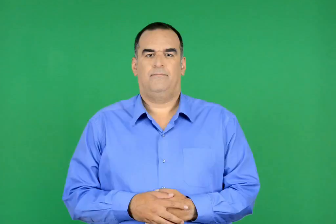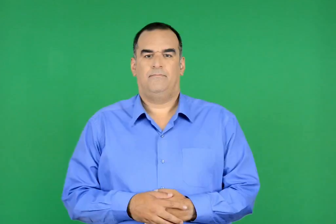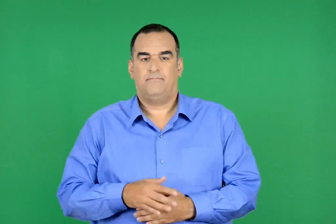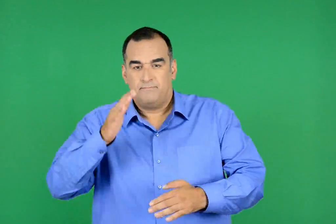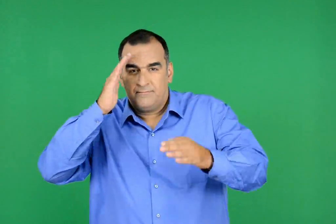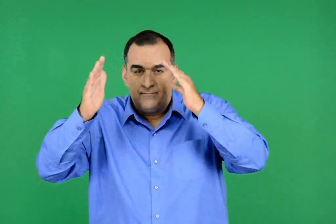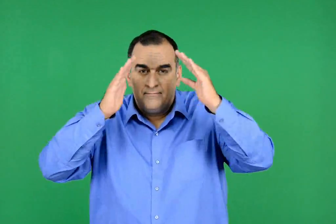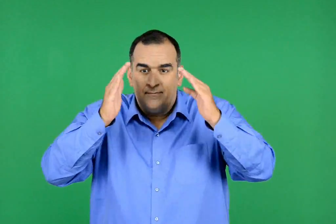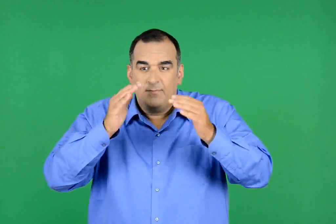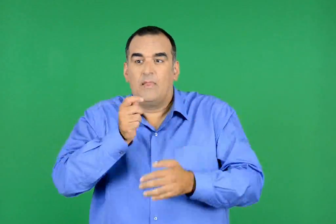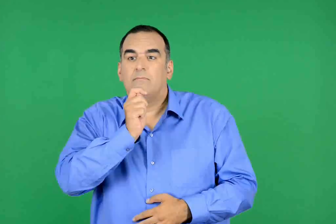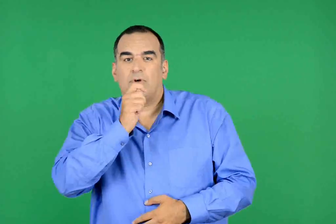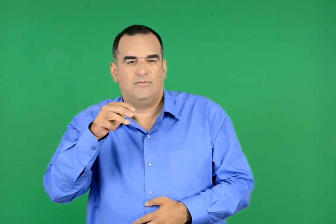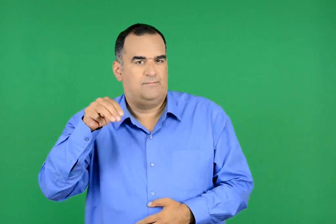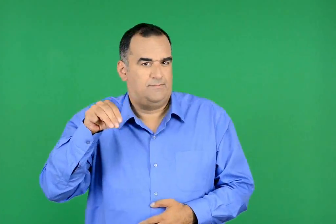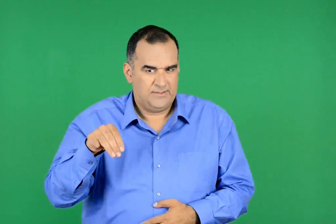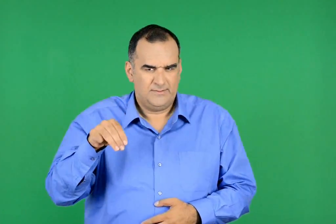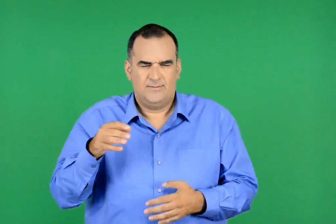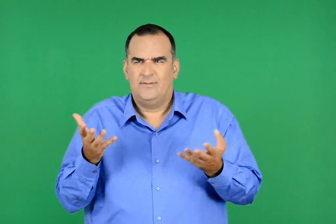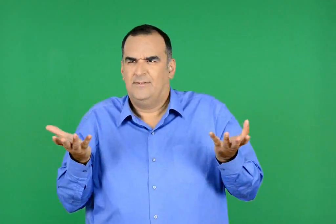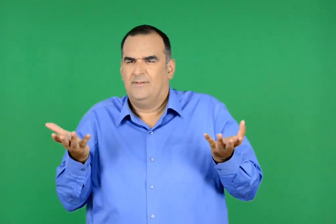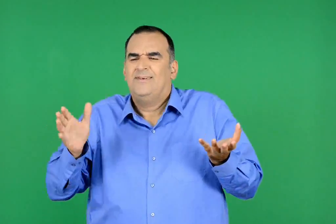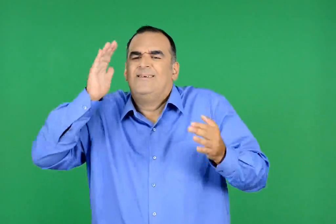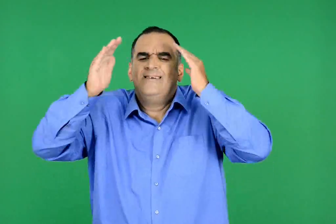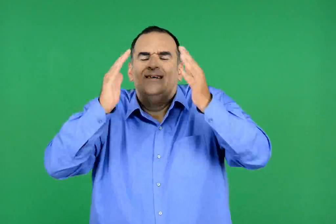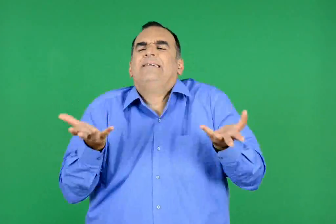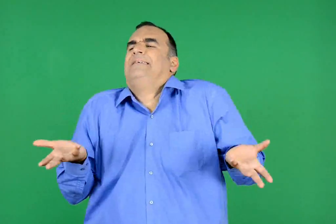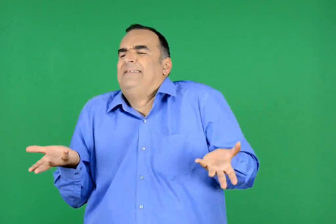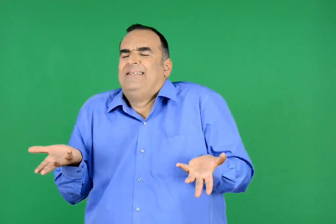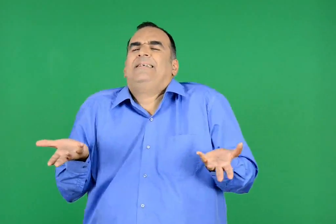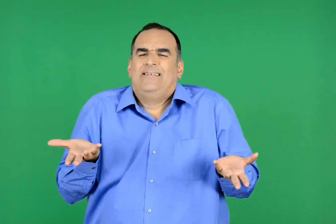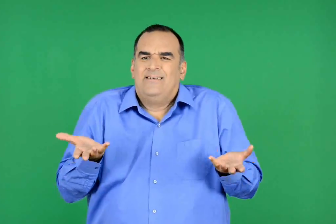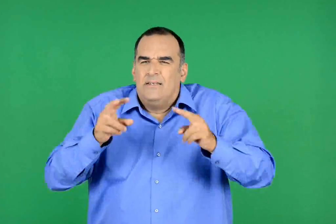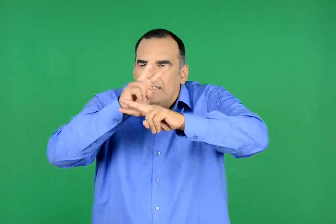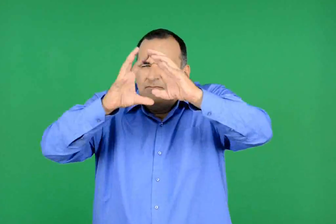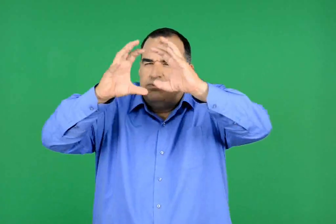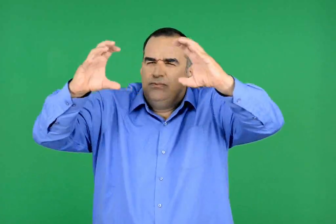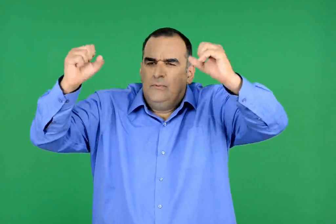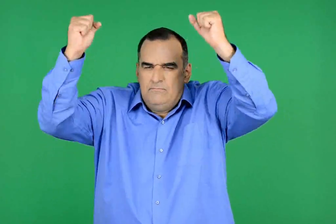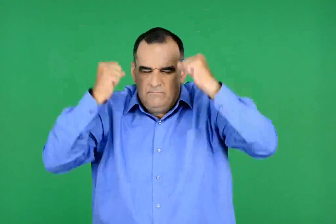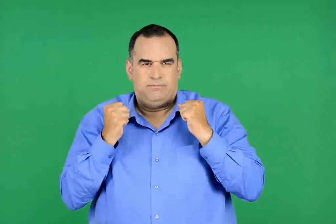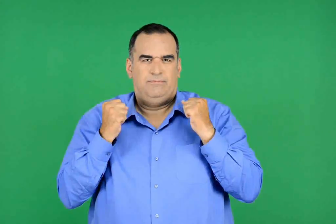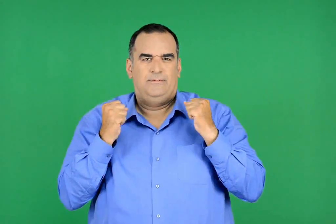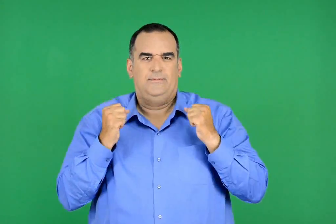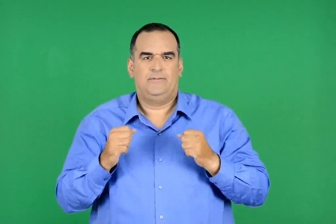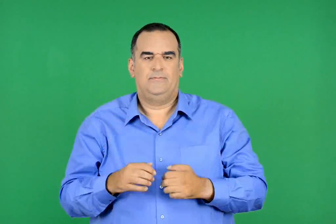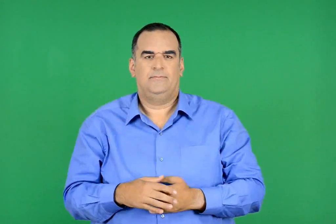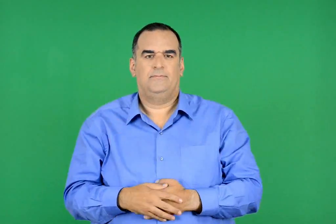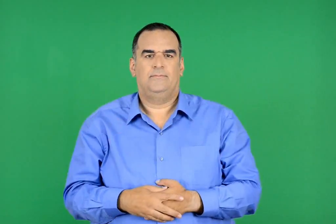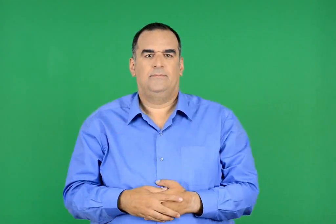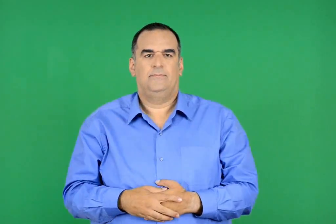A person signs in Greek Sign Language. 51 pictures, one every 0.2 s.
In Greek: σας µιλάει ο δημοσιογράφος μπρίνης. γεια σας παιδιά. τι γεια σας , που µας πλάκωσε το σύννεφο
